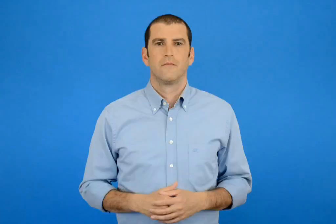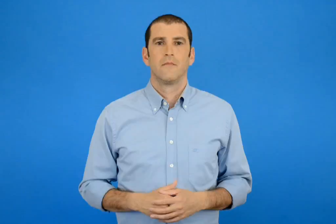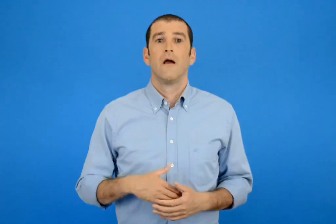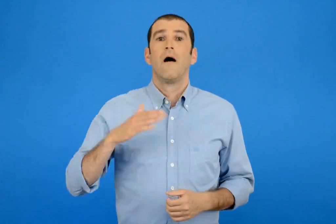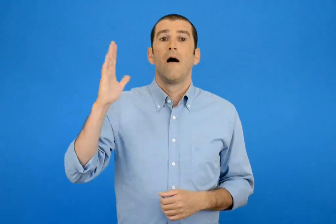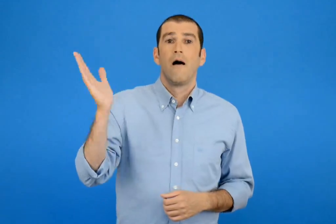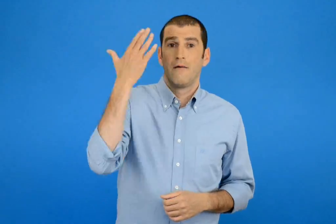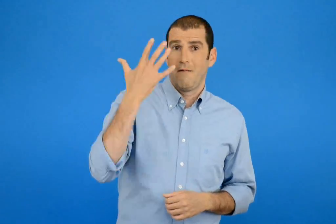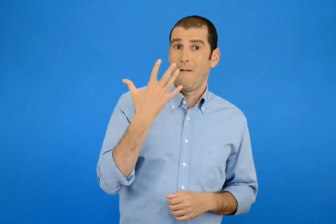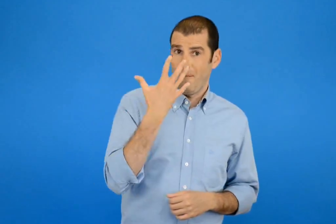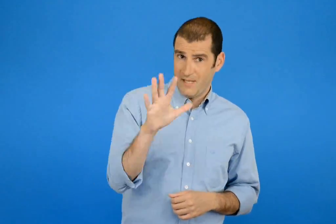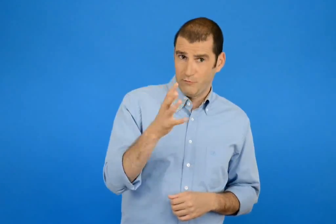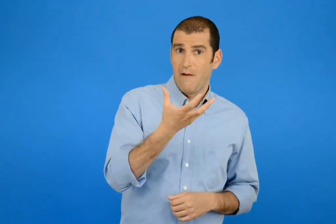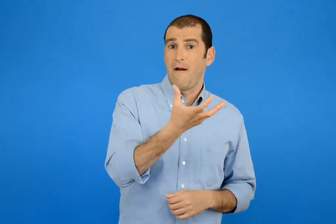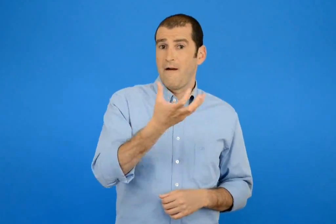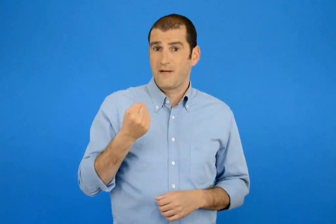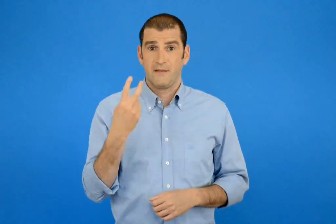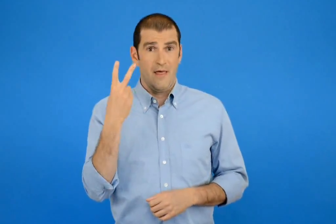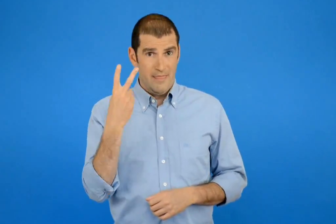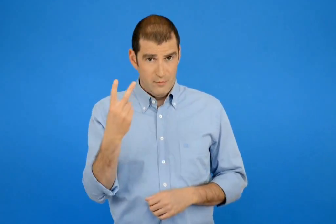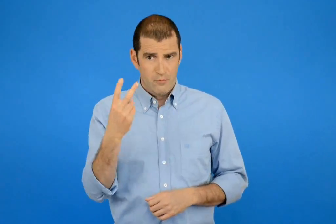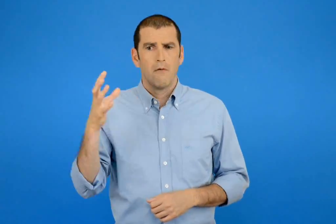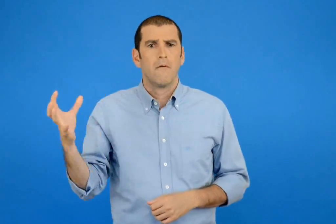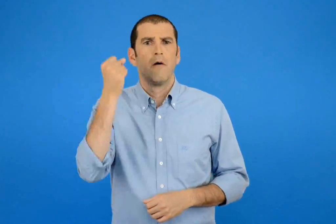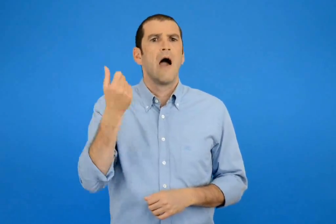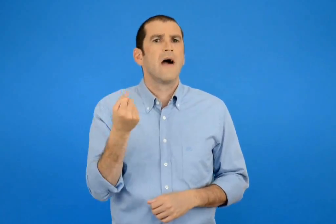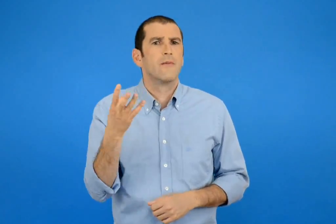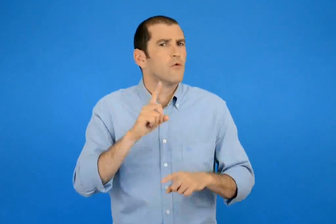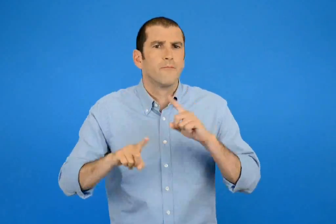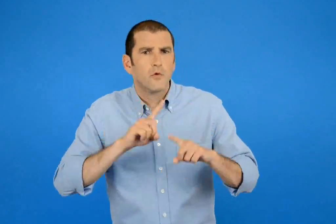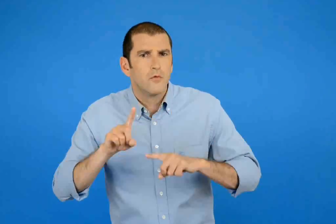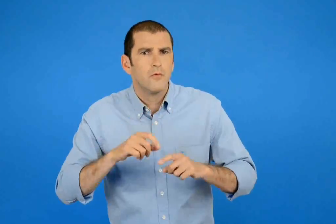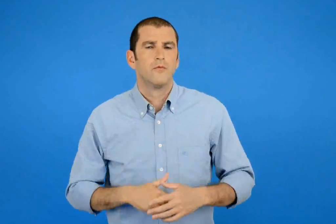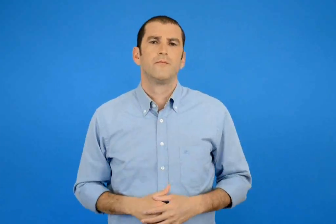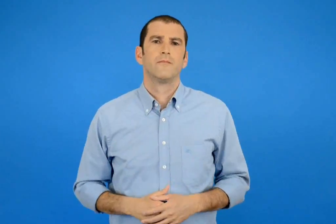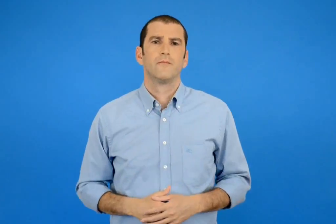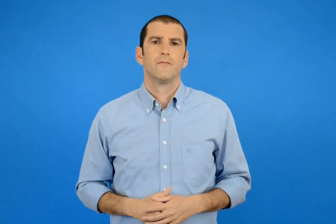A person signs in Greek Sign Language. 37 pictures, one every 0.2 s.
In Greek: ποιόν αριθμό θα βρω αν από το 500 αφαιρέσω 2 ;
